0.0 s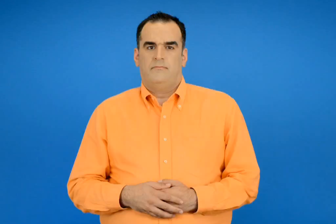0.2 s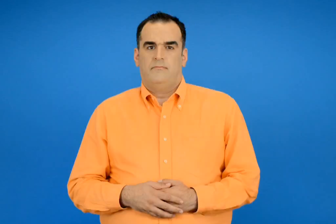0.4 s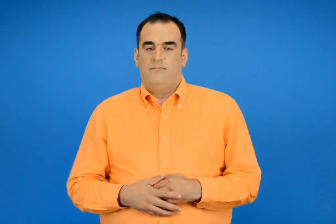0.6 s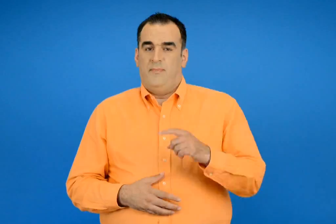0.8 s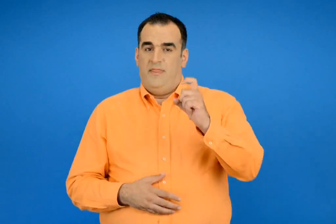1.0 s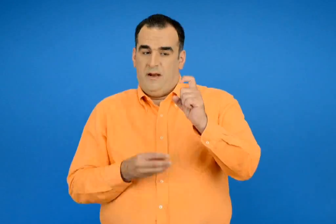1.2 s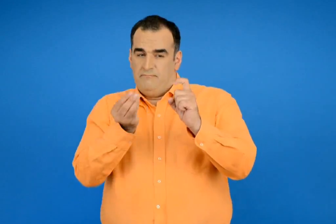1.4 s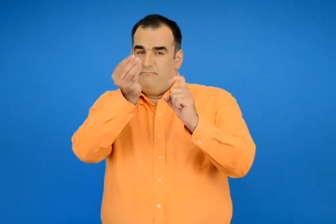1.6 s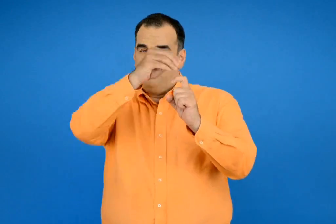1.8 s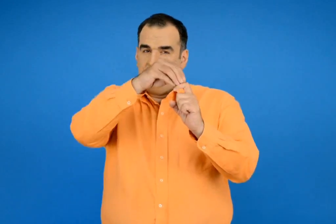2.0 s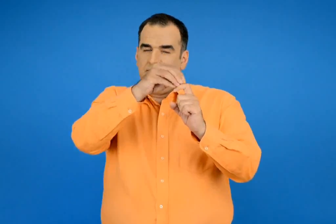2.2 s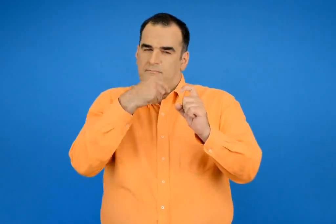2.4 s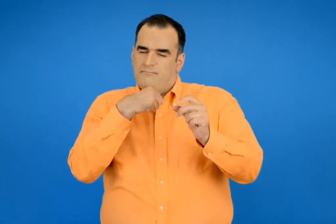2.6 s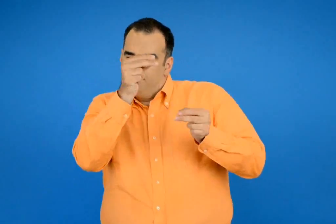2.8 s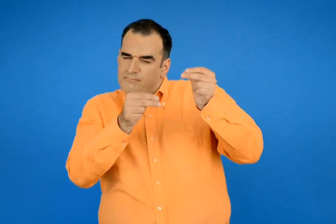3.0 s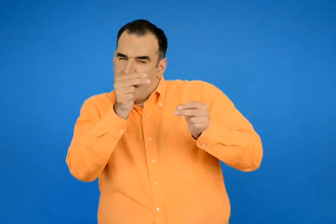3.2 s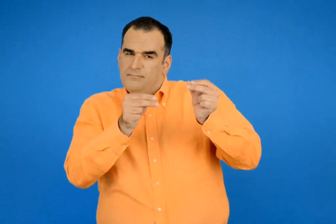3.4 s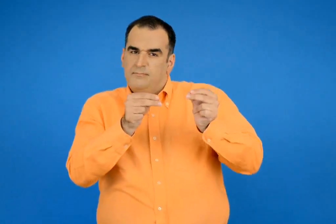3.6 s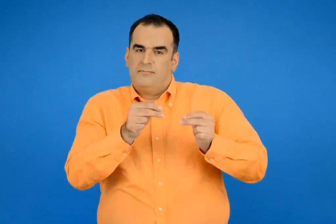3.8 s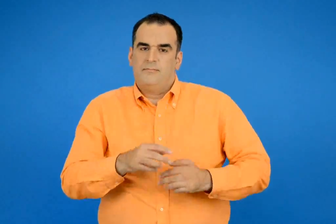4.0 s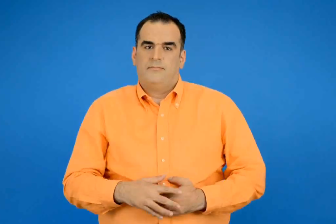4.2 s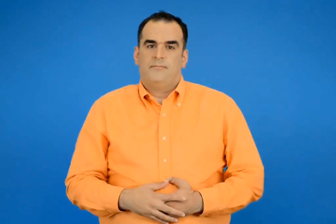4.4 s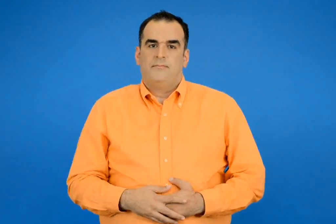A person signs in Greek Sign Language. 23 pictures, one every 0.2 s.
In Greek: υπολογίζω με το πάτημα στη δεκάδα
